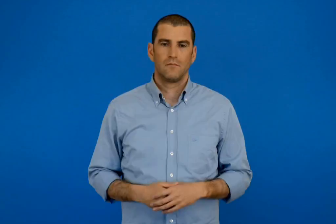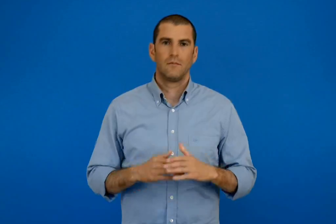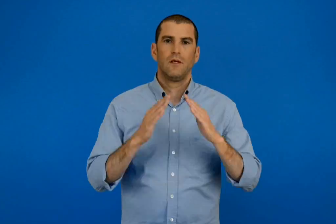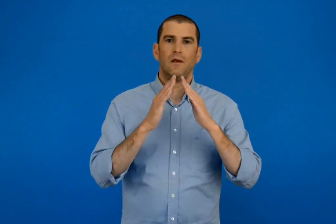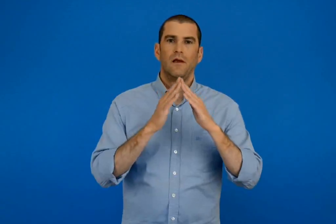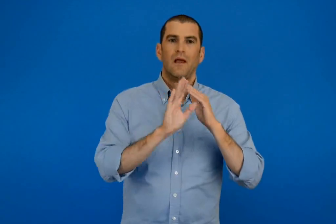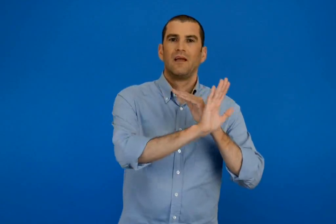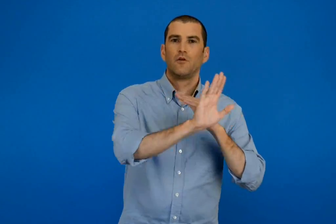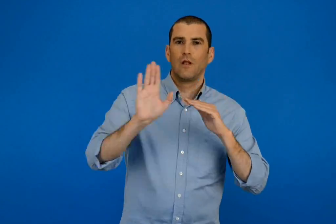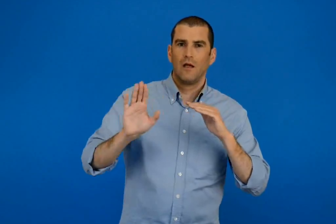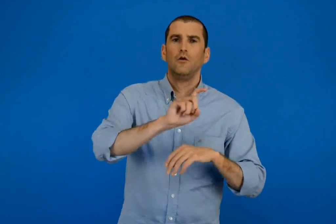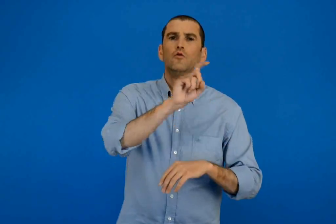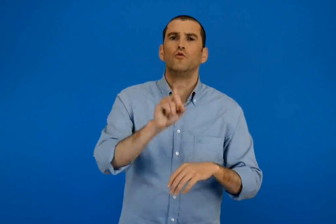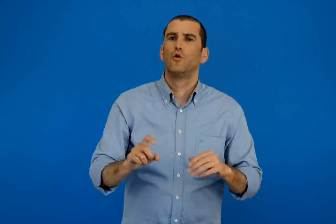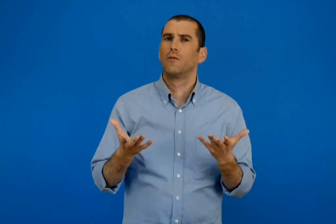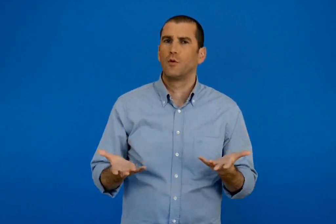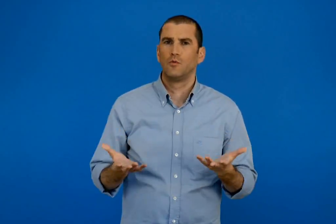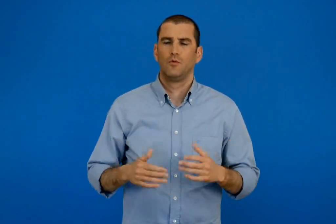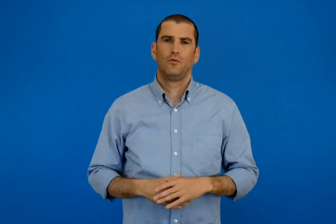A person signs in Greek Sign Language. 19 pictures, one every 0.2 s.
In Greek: πως ζούμε στη γειτονιά ;
